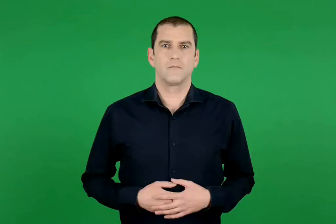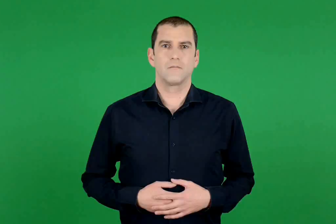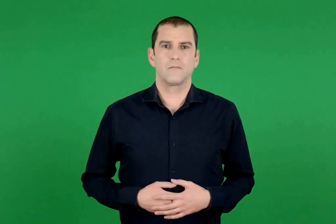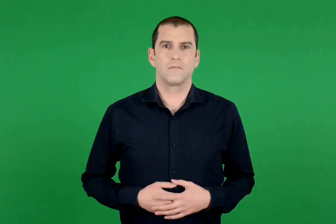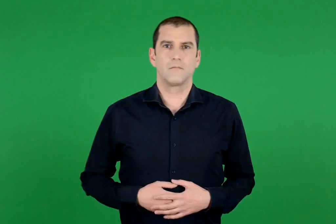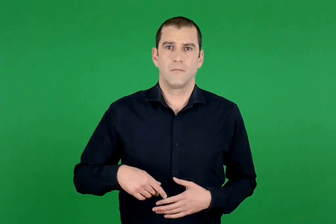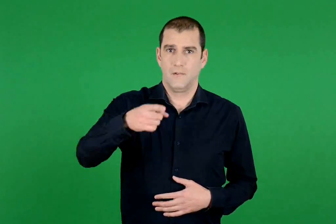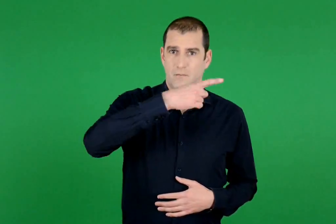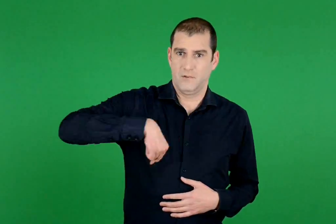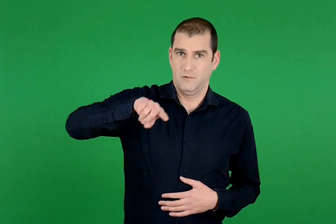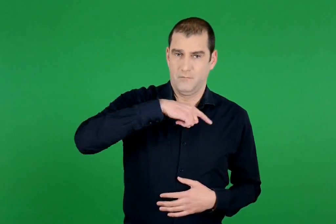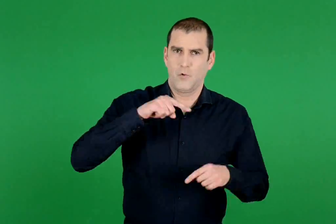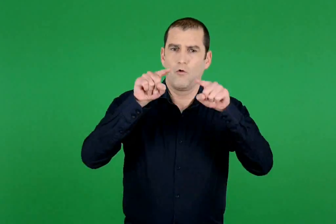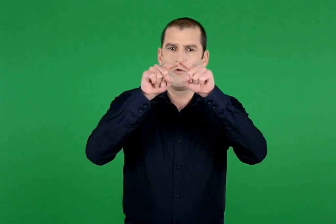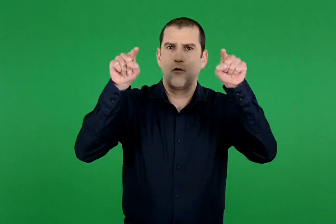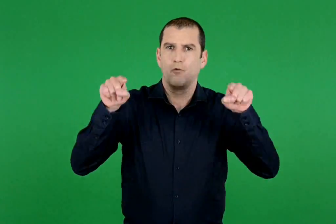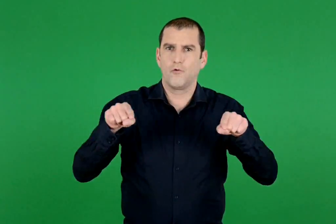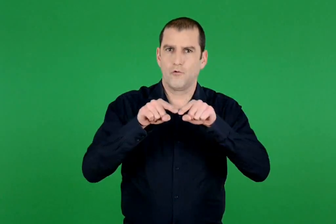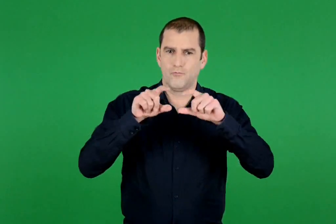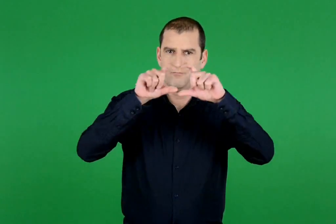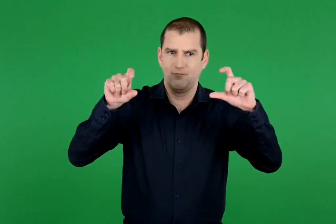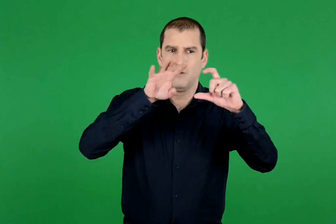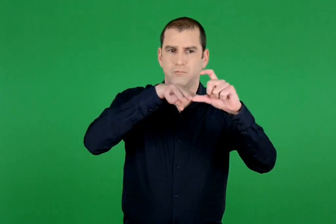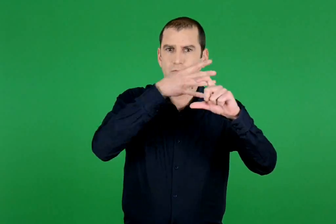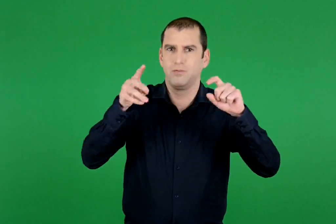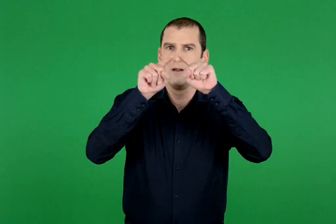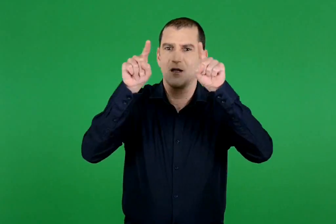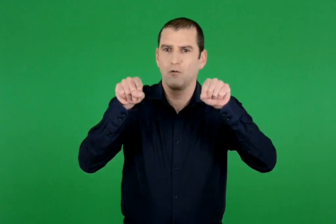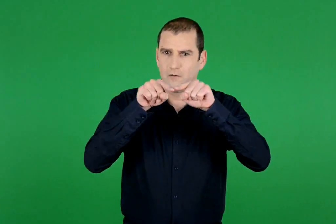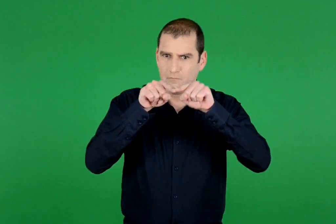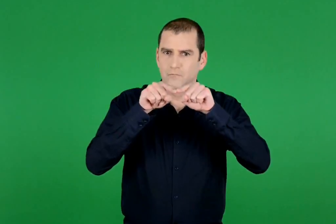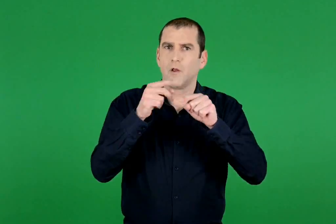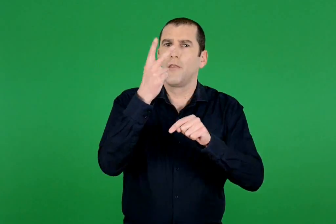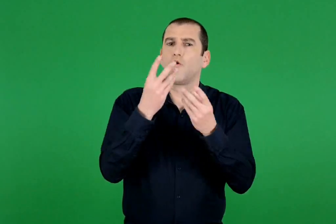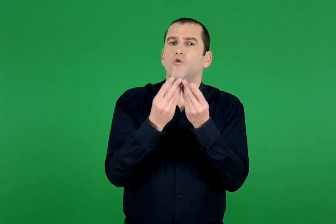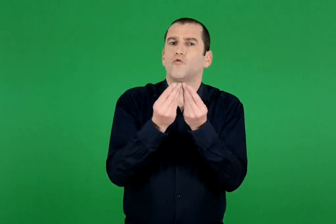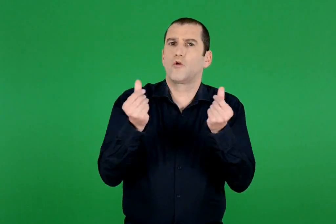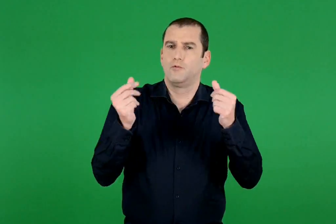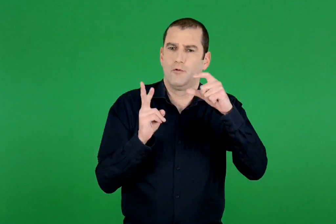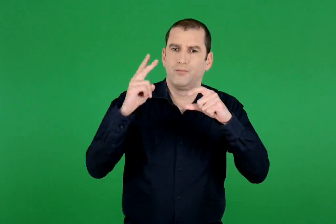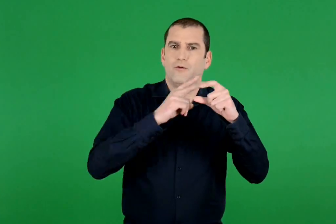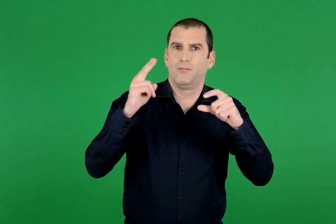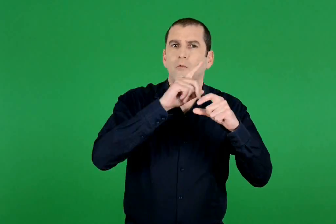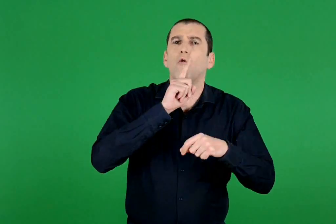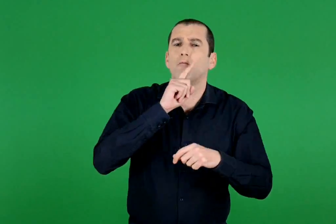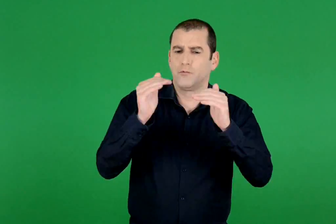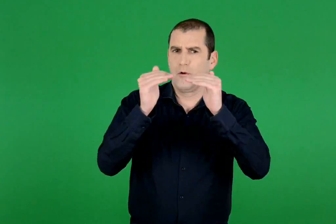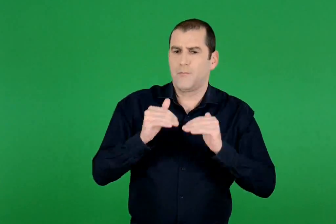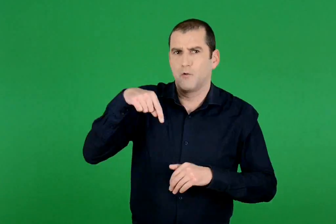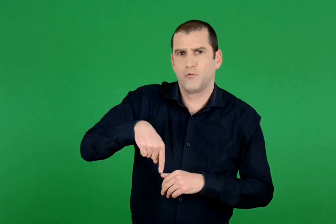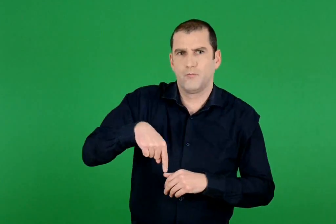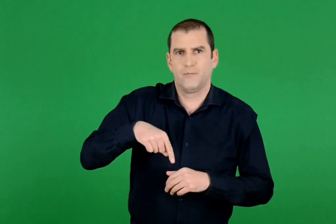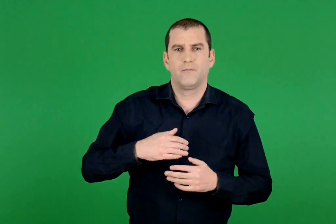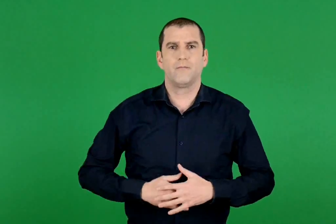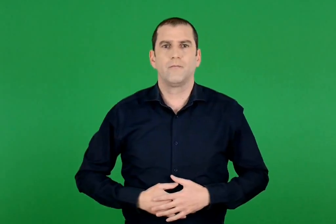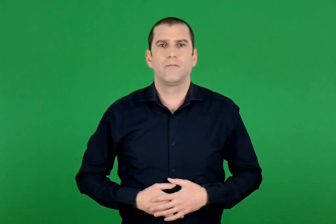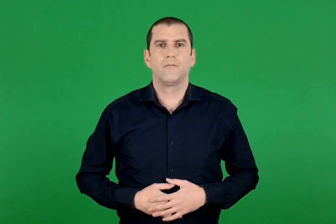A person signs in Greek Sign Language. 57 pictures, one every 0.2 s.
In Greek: κόβουμε το ορθογώνιο με τα τετραγωνάκια με δύο τρόπους , όπως παρακάτω
